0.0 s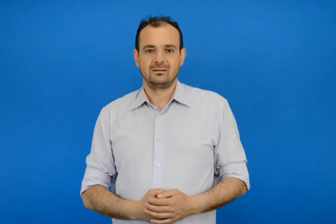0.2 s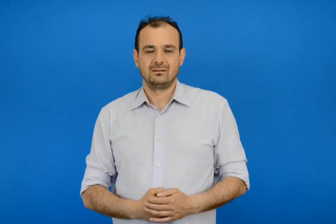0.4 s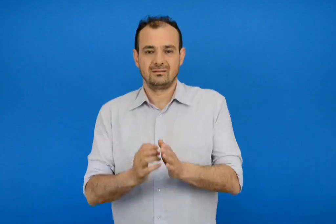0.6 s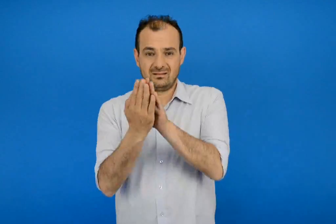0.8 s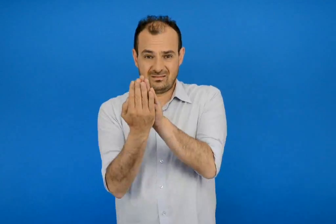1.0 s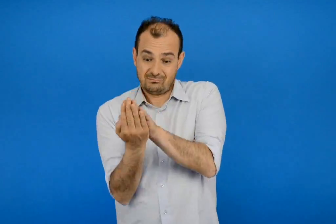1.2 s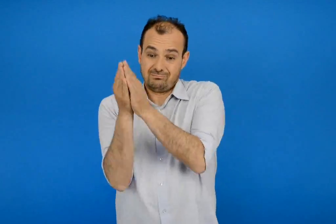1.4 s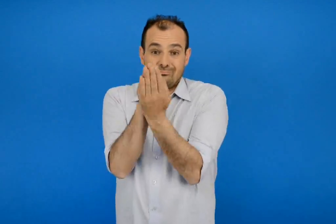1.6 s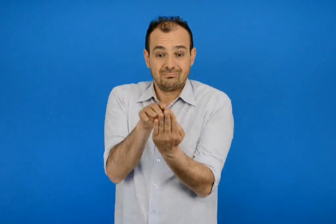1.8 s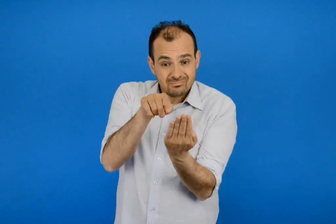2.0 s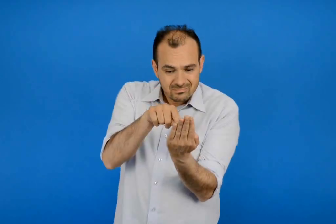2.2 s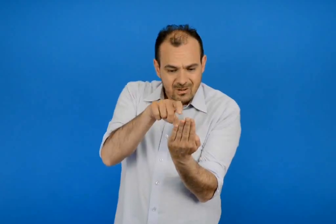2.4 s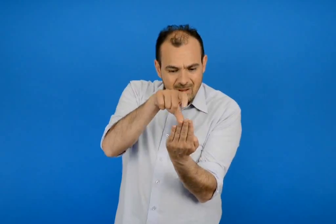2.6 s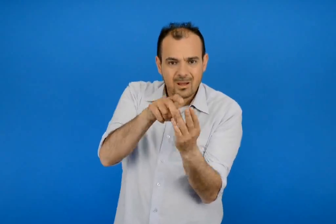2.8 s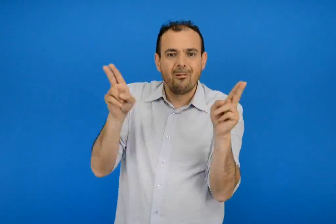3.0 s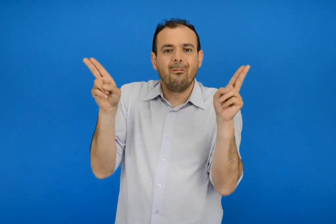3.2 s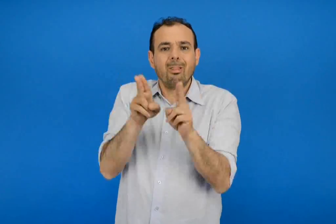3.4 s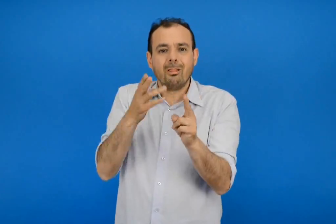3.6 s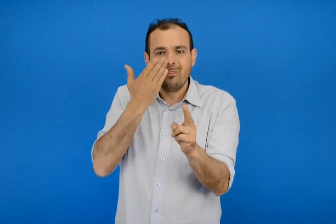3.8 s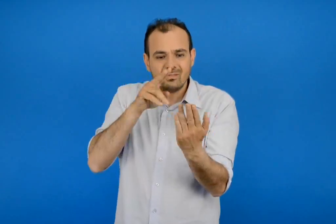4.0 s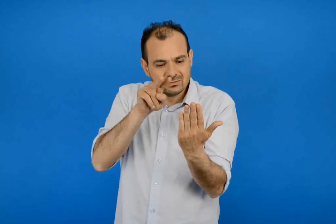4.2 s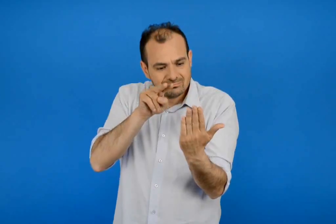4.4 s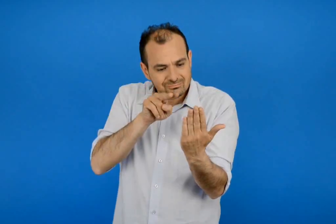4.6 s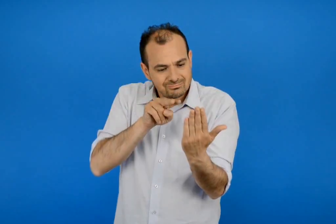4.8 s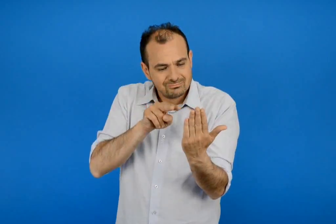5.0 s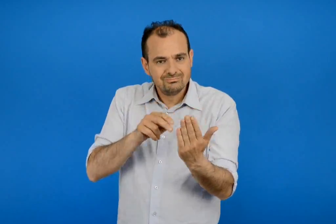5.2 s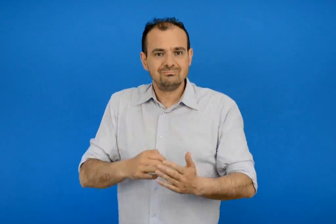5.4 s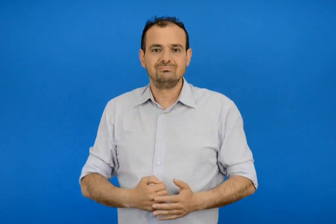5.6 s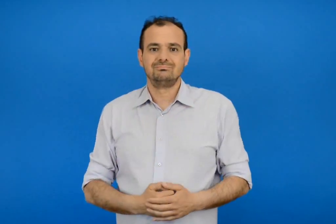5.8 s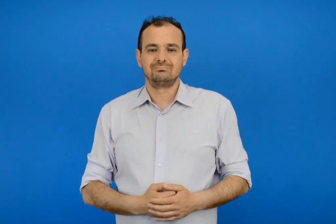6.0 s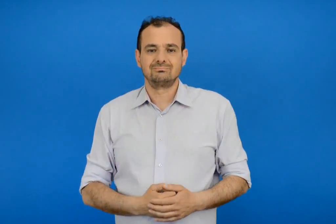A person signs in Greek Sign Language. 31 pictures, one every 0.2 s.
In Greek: διαβάζω την περίληψη στο οπισθόφυλλο
